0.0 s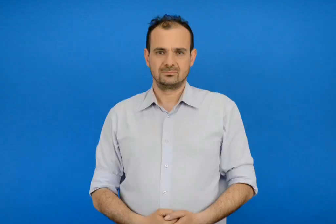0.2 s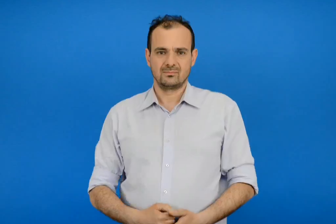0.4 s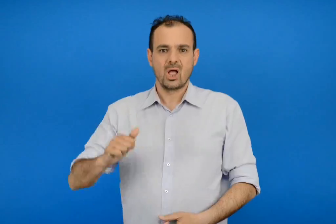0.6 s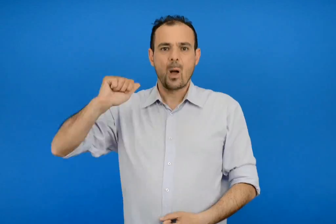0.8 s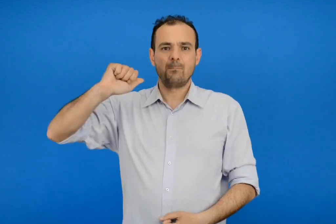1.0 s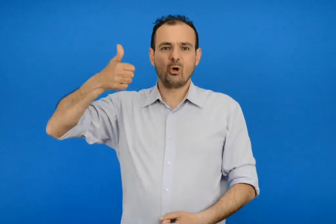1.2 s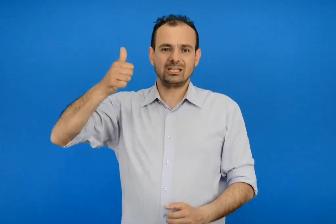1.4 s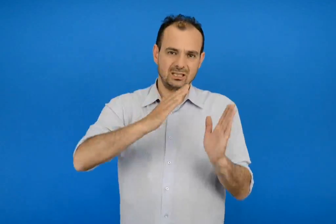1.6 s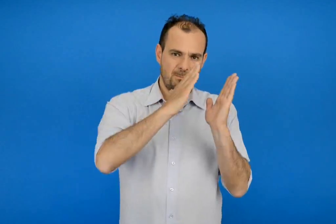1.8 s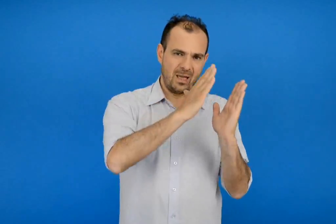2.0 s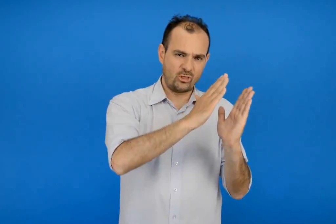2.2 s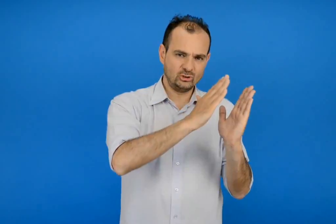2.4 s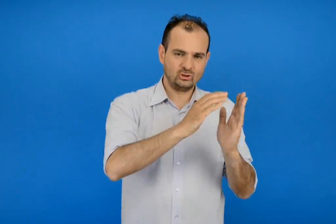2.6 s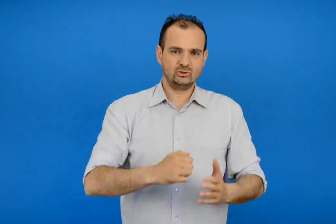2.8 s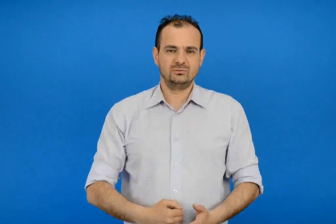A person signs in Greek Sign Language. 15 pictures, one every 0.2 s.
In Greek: πρωτη περίοδος
